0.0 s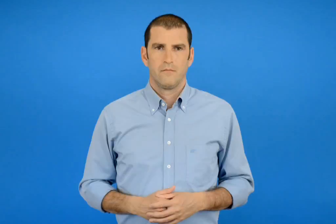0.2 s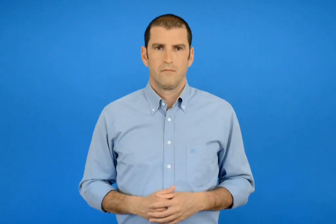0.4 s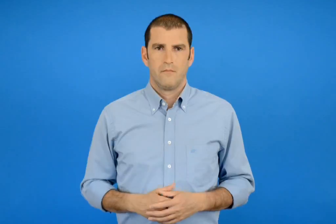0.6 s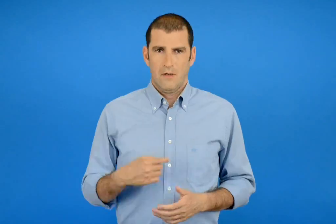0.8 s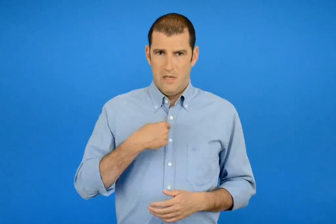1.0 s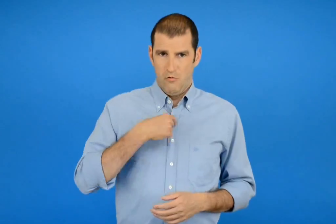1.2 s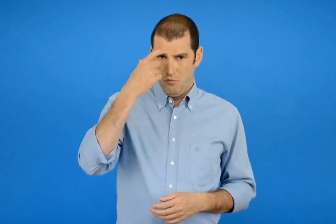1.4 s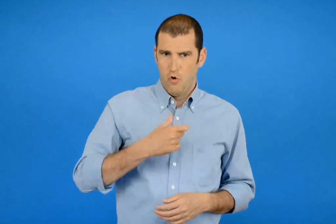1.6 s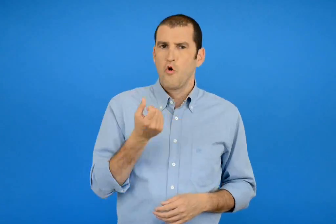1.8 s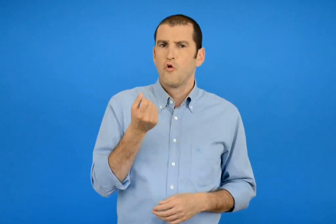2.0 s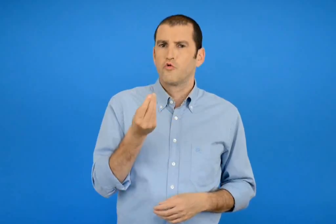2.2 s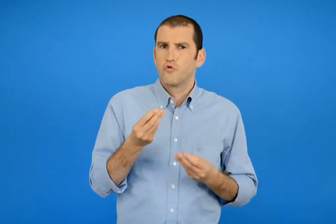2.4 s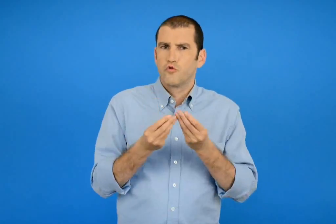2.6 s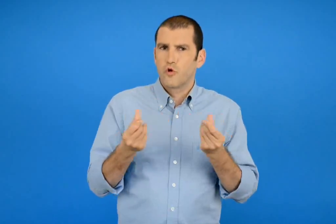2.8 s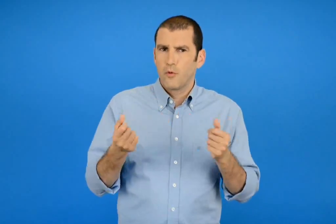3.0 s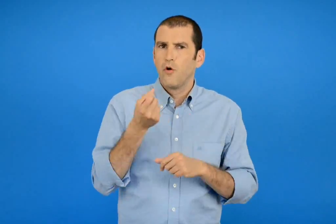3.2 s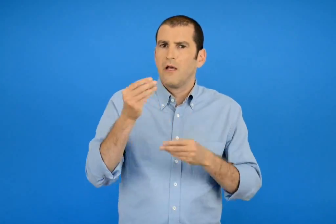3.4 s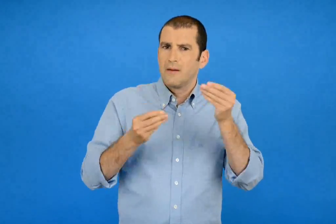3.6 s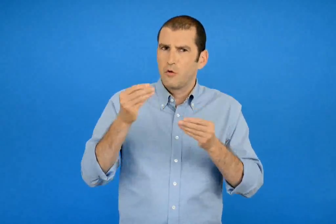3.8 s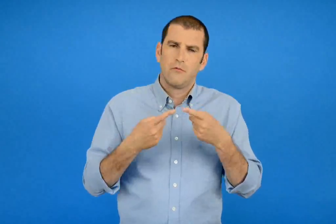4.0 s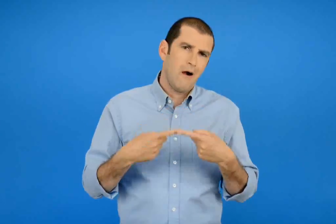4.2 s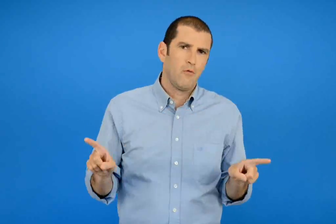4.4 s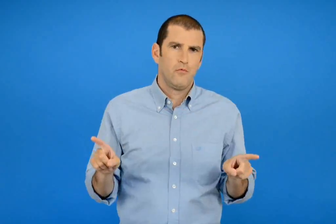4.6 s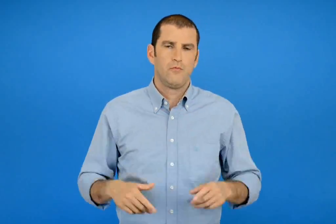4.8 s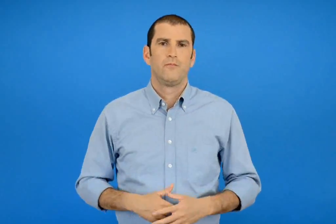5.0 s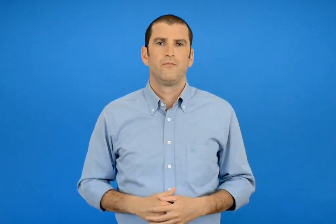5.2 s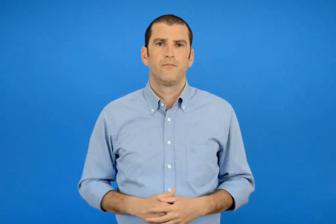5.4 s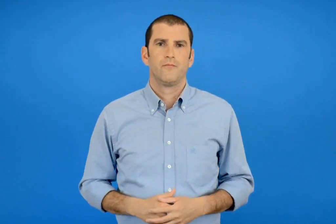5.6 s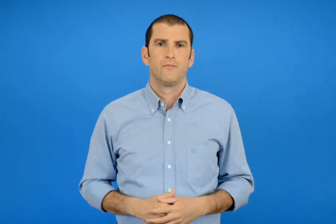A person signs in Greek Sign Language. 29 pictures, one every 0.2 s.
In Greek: εγώ έχω άλλο τρόπο να υπολογίζω
